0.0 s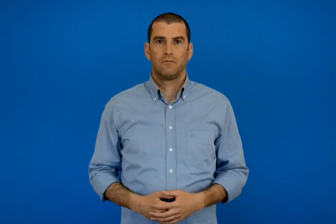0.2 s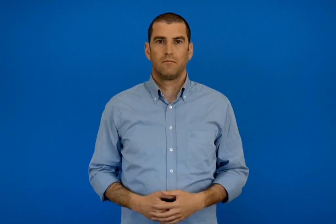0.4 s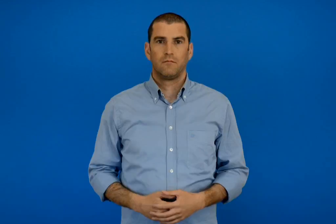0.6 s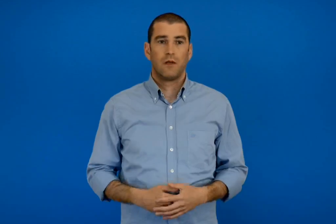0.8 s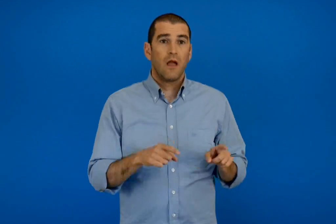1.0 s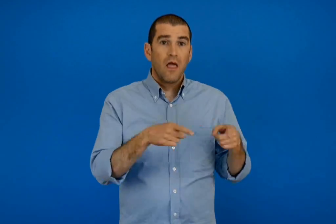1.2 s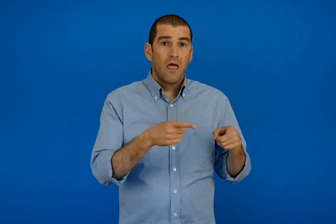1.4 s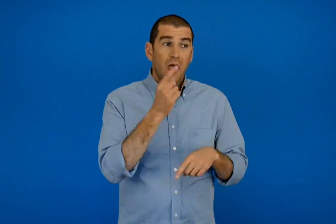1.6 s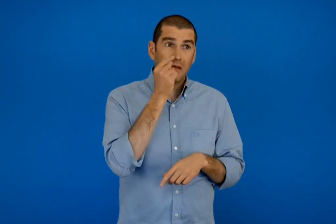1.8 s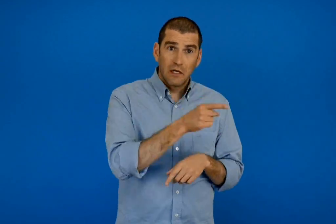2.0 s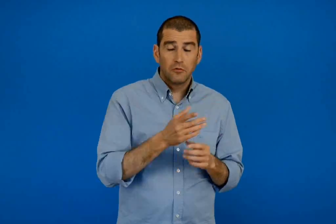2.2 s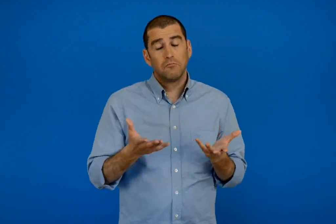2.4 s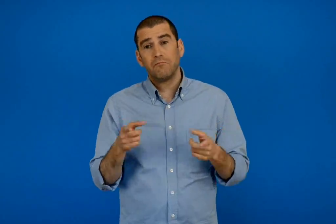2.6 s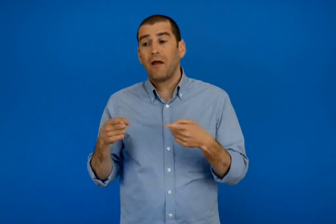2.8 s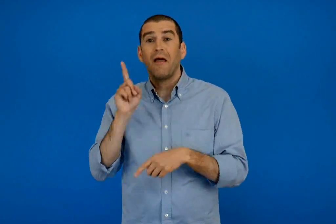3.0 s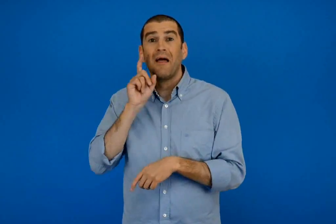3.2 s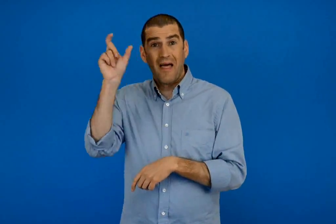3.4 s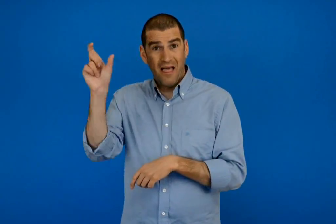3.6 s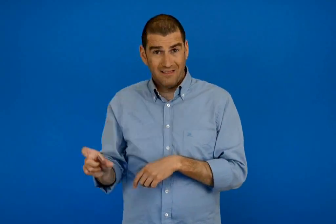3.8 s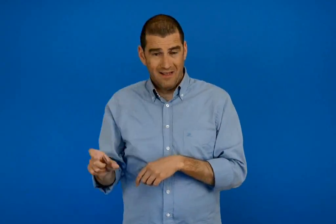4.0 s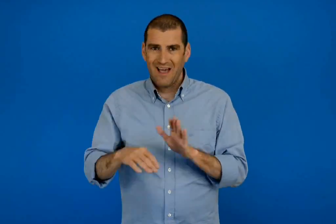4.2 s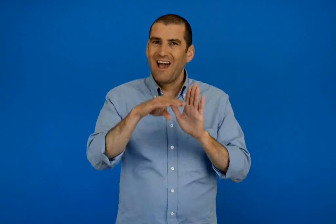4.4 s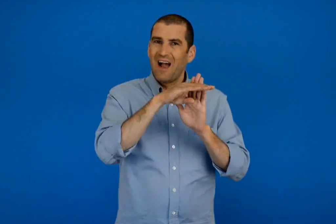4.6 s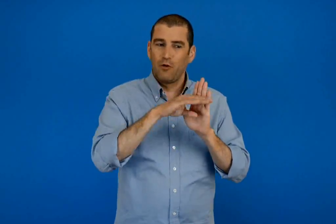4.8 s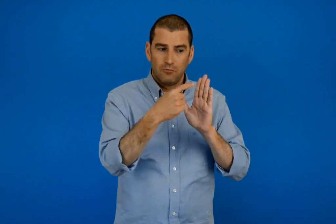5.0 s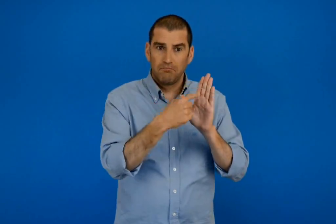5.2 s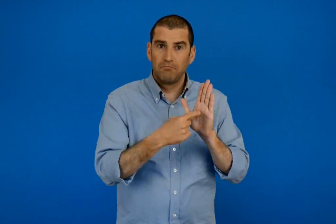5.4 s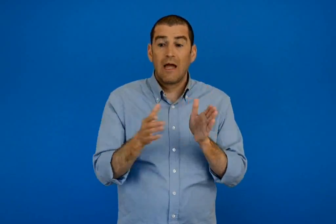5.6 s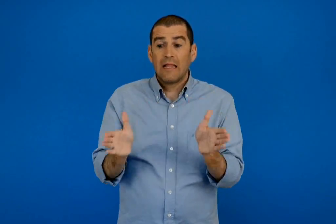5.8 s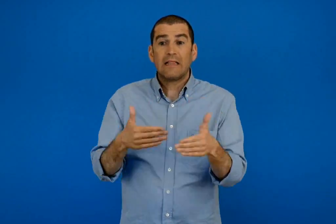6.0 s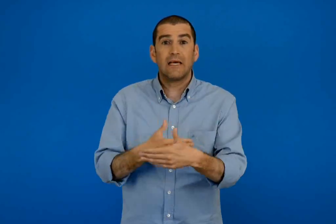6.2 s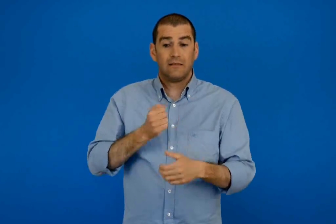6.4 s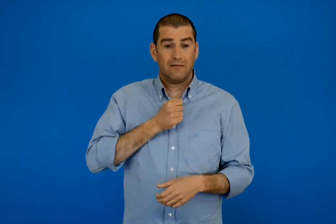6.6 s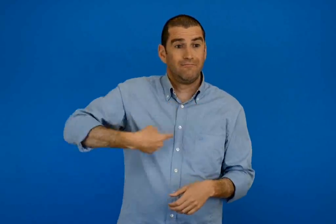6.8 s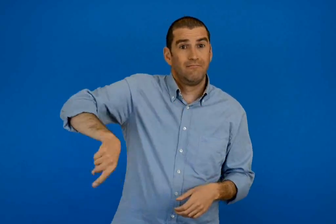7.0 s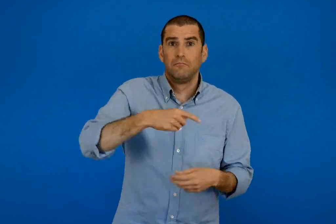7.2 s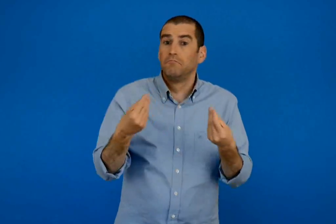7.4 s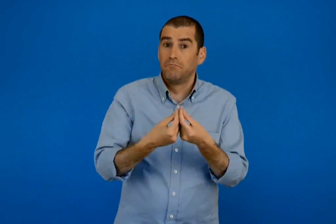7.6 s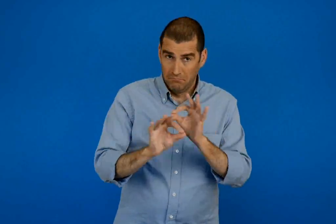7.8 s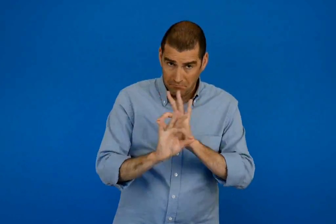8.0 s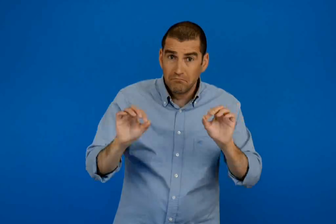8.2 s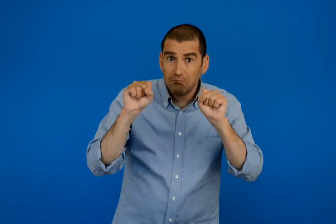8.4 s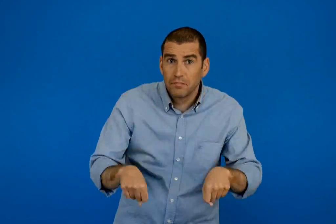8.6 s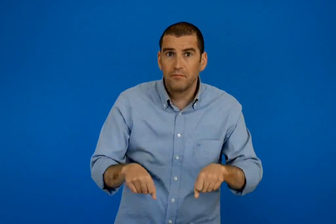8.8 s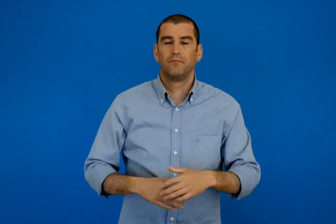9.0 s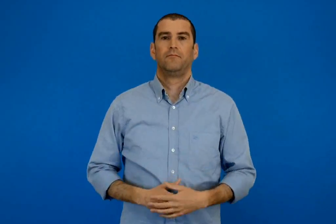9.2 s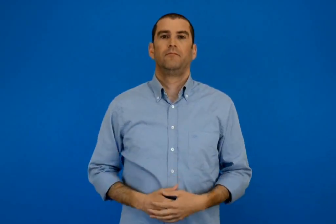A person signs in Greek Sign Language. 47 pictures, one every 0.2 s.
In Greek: με το δάσκαλο η τη δασκάλα μας συμφωνούμε για τους κανόνες που θα έχουμε στην τάξη μας
